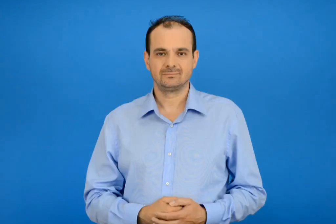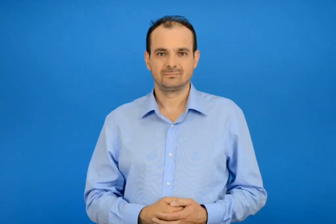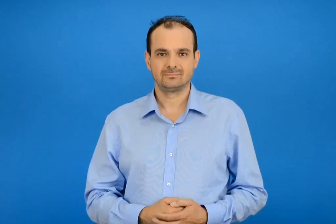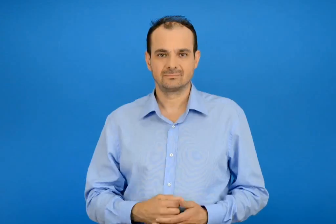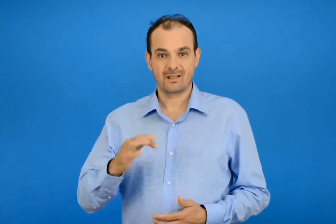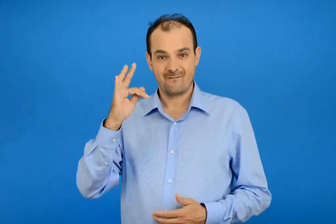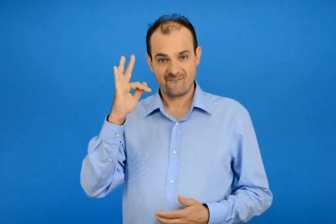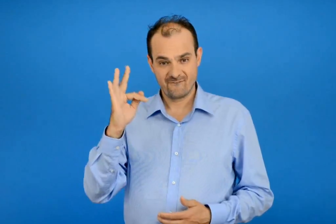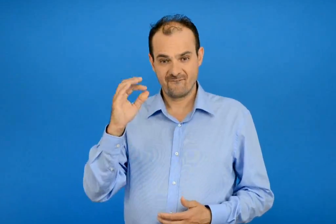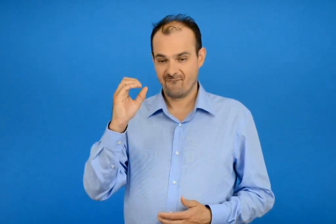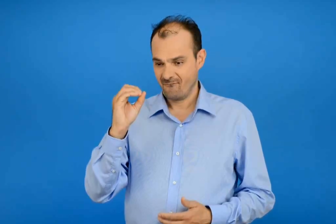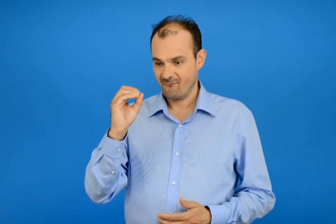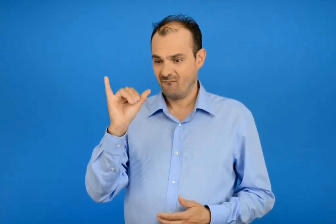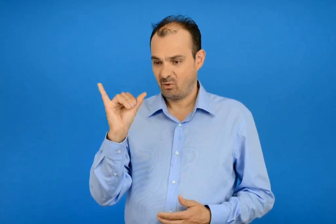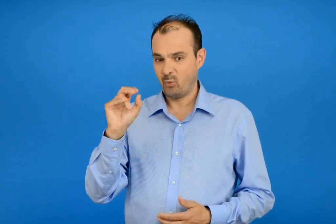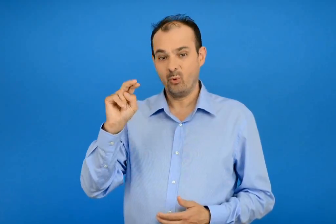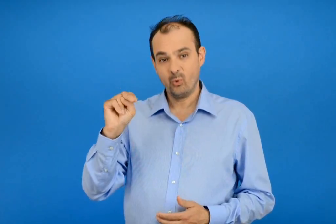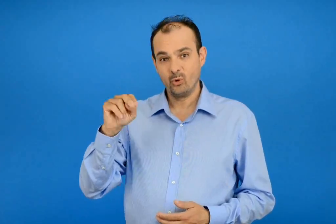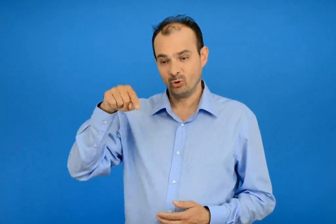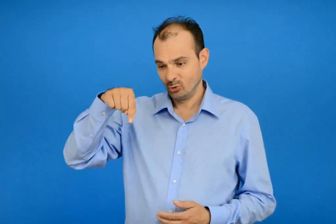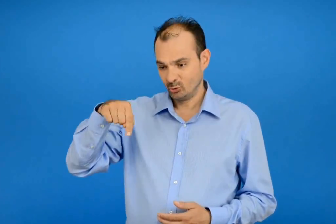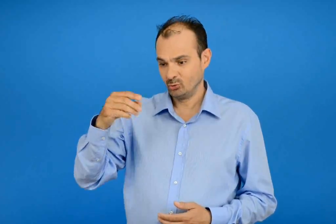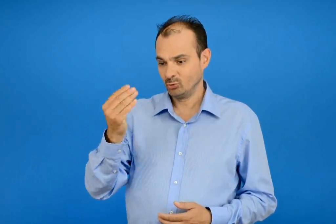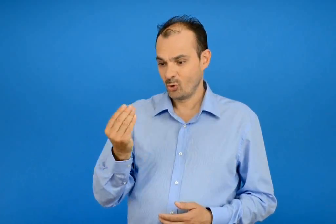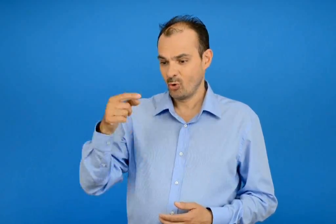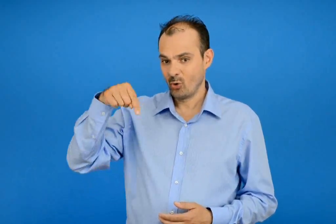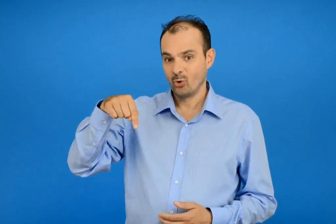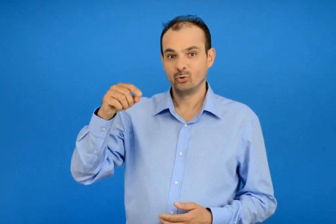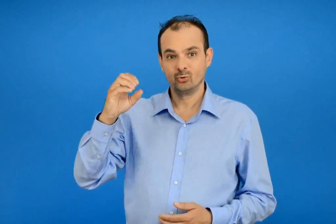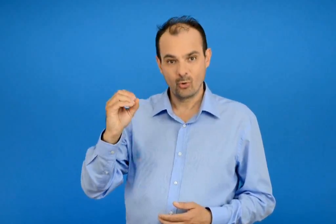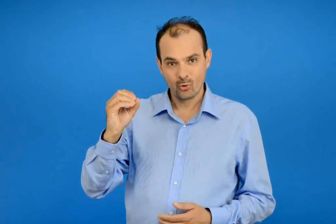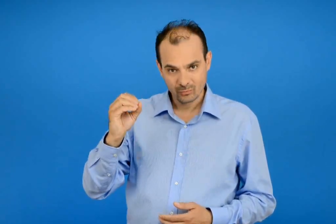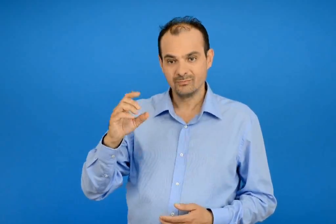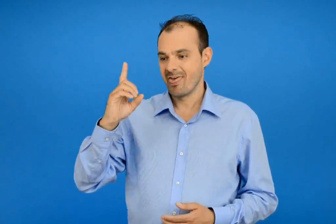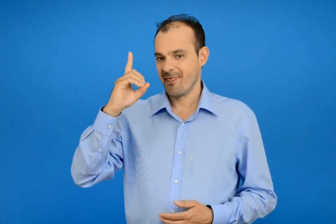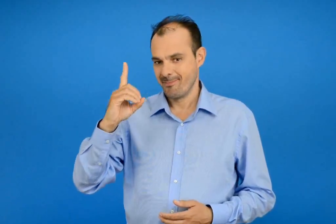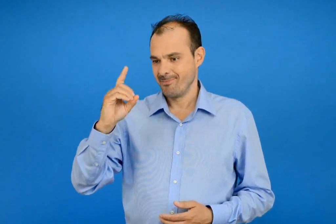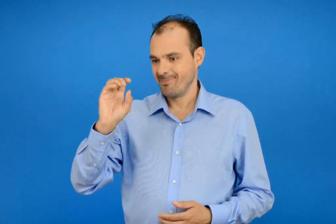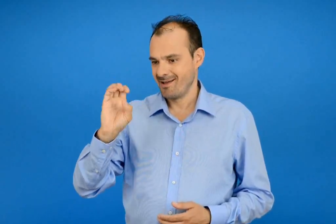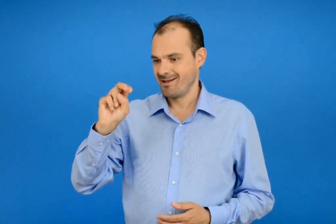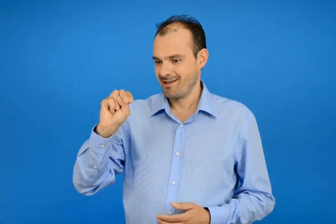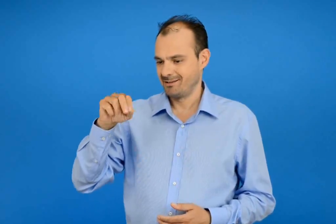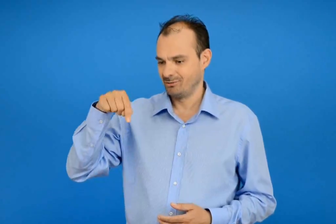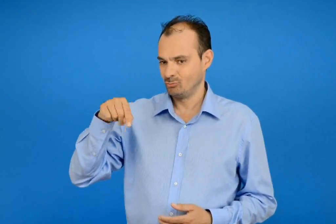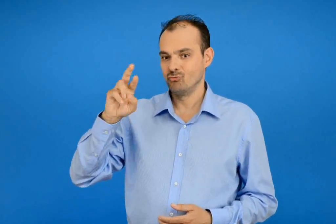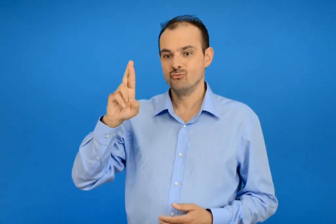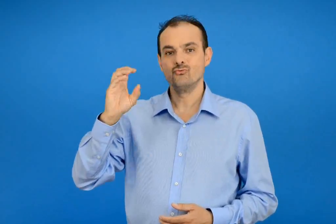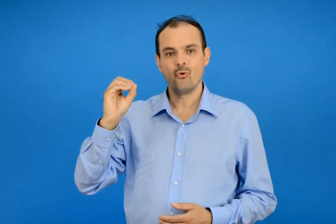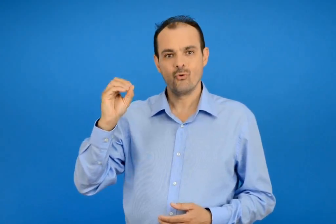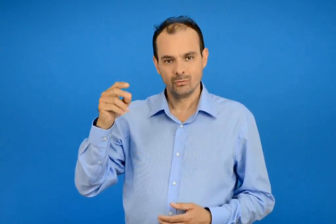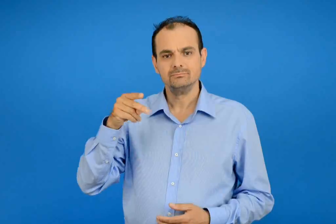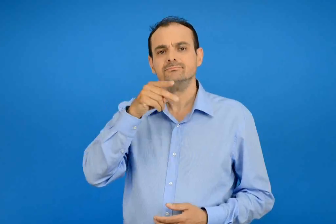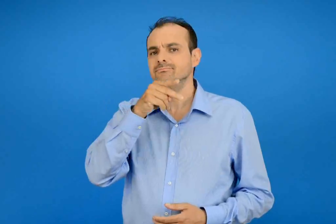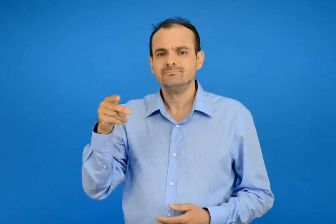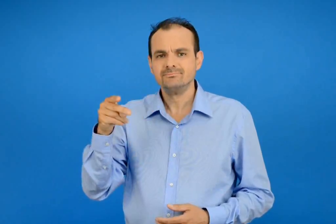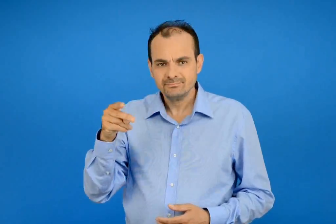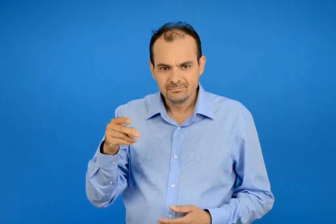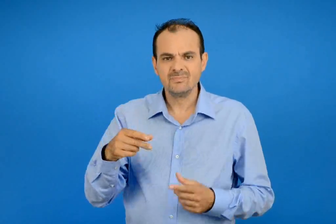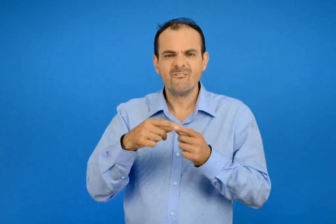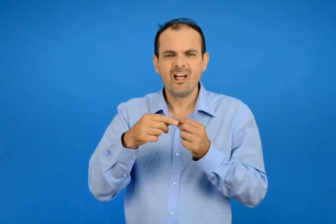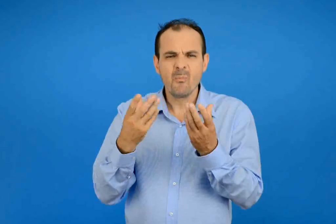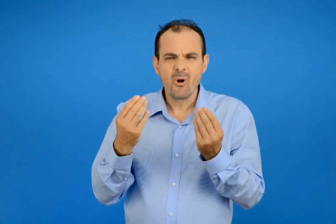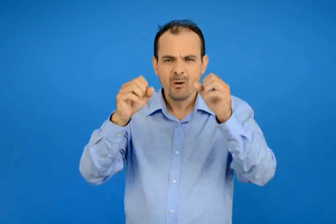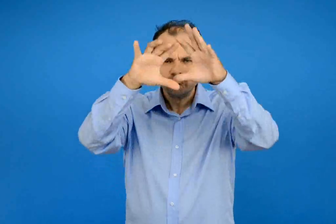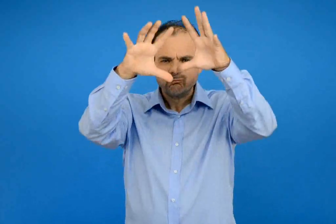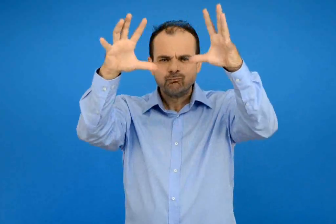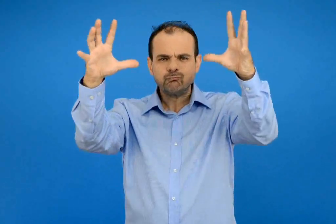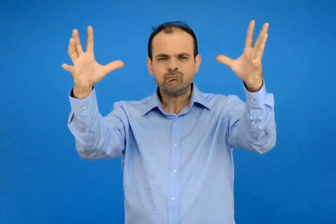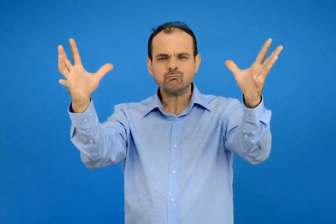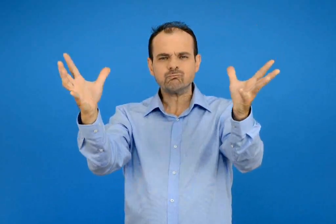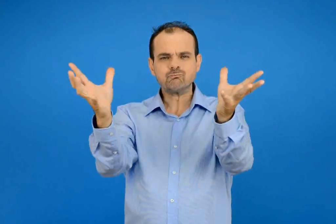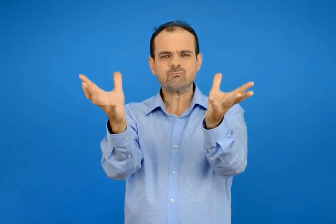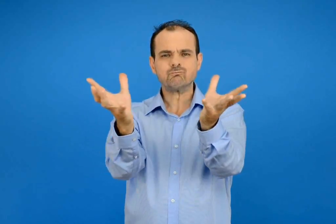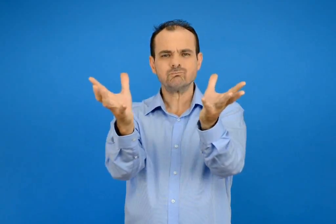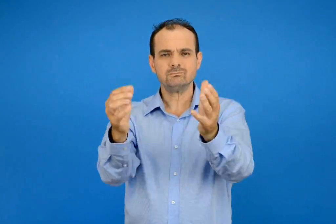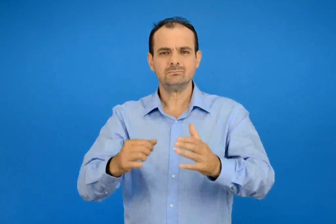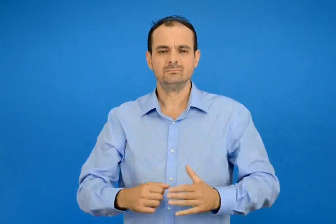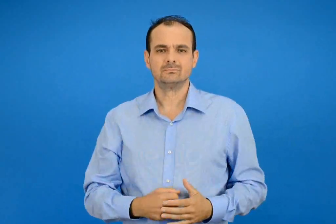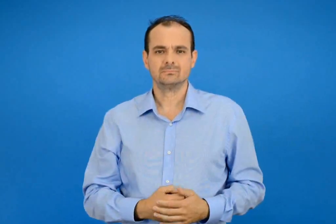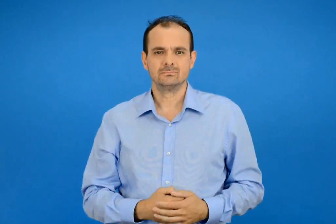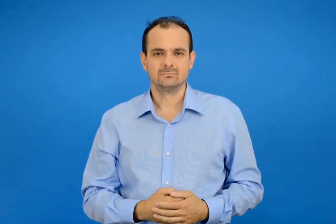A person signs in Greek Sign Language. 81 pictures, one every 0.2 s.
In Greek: φουντωτό δέντρο ίσον με πολλά φύλλα
